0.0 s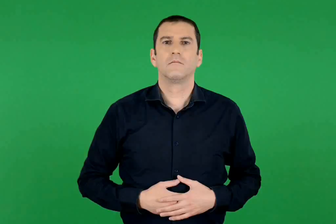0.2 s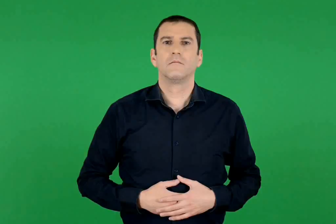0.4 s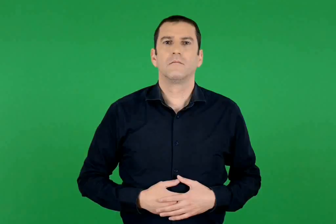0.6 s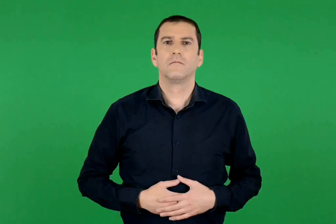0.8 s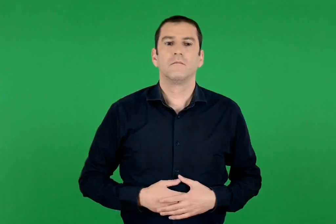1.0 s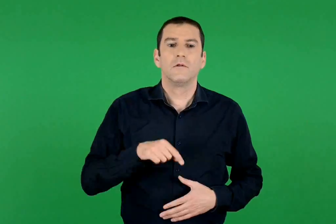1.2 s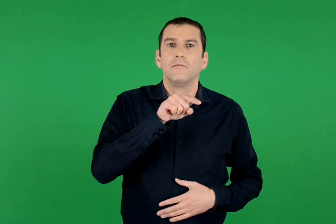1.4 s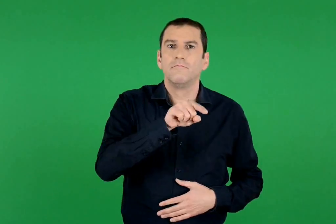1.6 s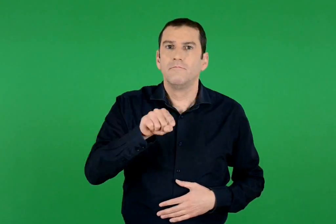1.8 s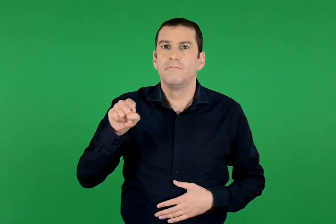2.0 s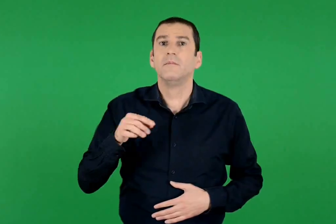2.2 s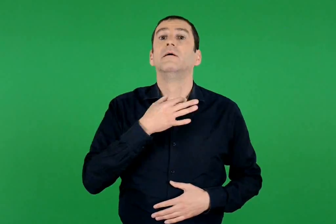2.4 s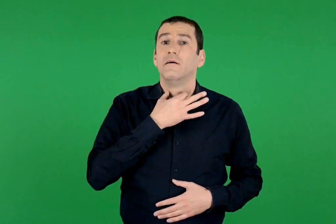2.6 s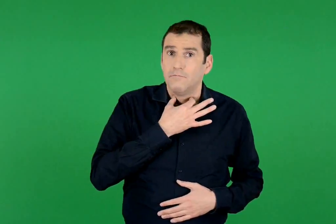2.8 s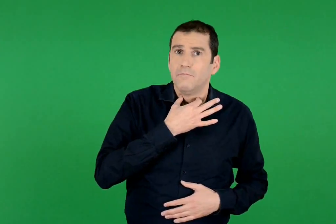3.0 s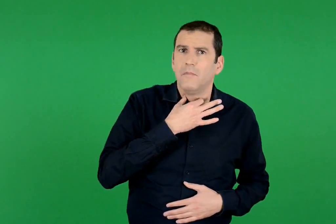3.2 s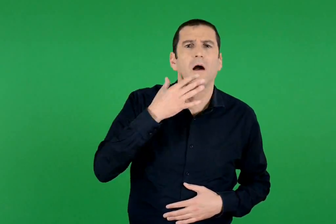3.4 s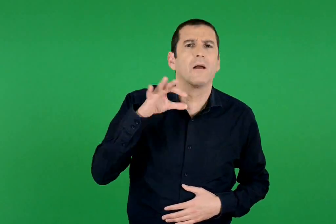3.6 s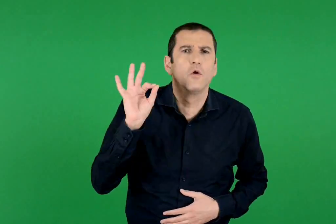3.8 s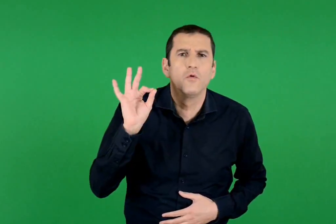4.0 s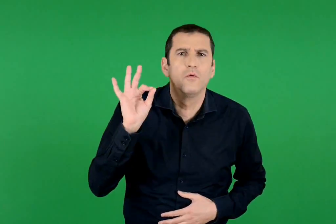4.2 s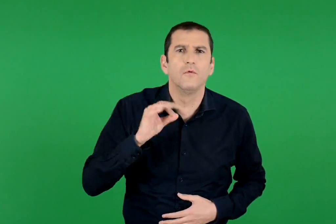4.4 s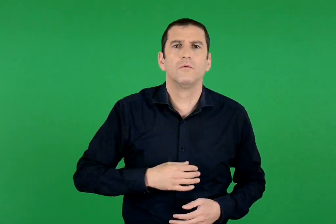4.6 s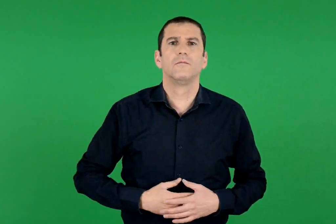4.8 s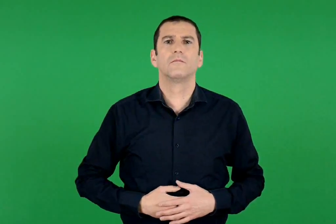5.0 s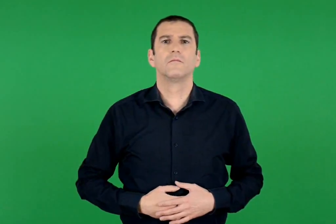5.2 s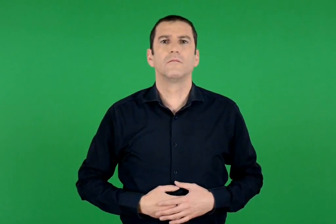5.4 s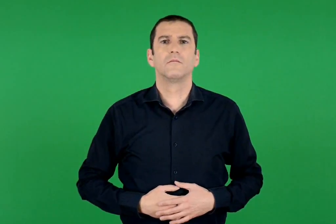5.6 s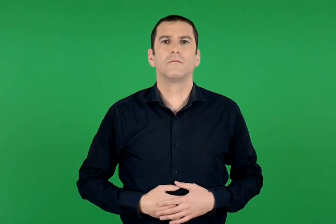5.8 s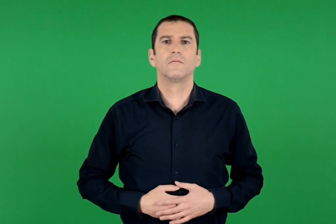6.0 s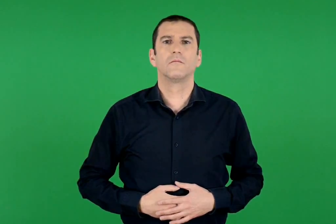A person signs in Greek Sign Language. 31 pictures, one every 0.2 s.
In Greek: για ποιους λόγους τα χρειαζόμαστε ;
